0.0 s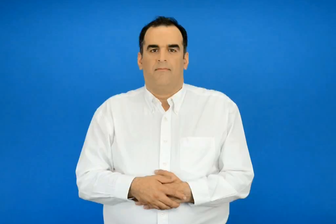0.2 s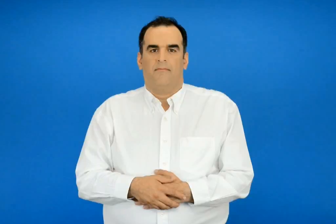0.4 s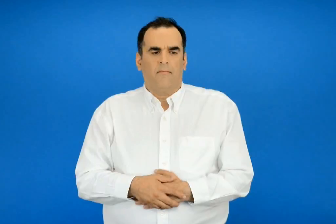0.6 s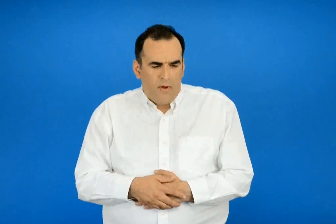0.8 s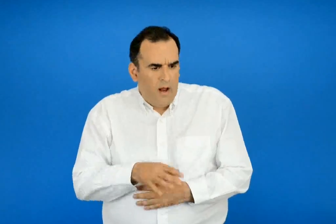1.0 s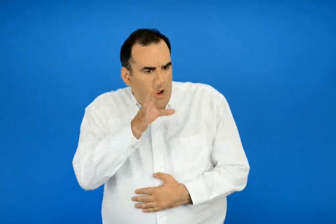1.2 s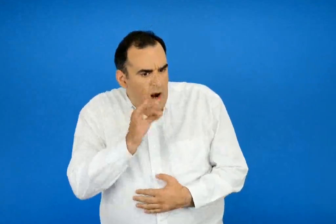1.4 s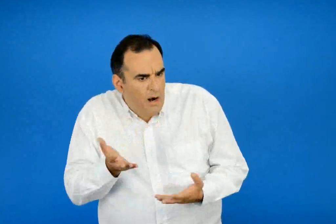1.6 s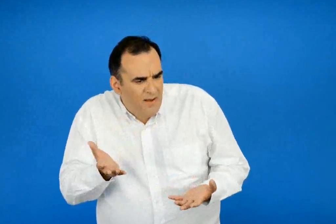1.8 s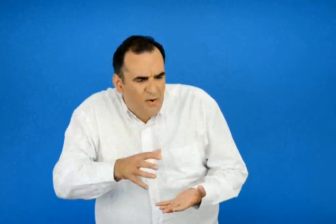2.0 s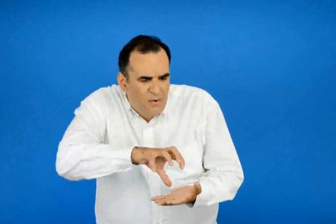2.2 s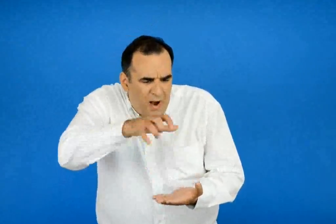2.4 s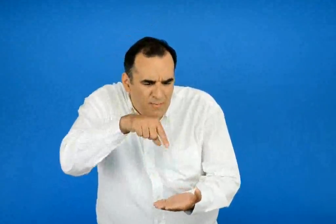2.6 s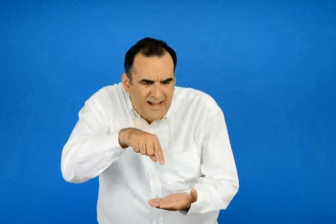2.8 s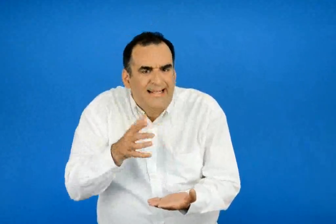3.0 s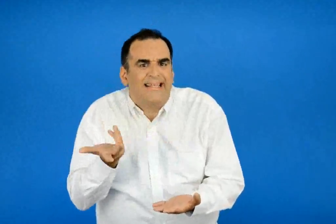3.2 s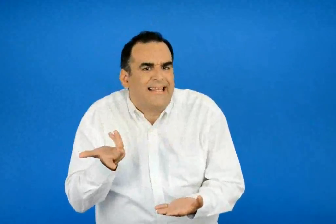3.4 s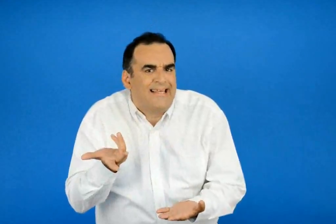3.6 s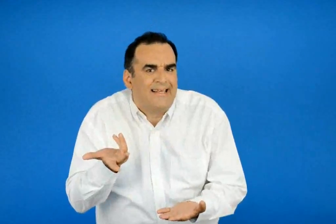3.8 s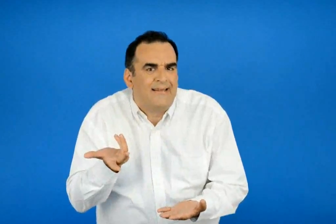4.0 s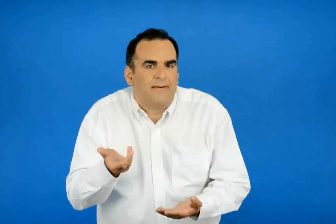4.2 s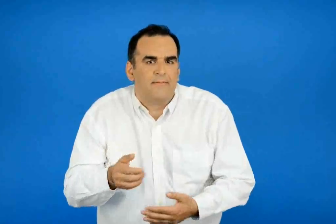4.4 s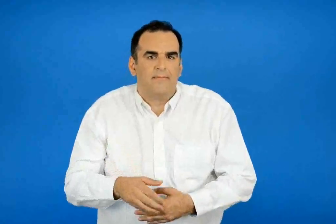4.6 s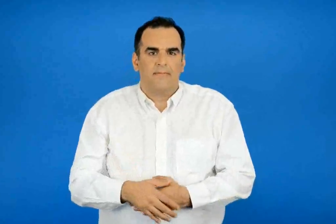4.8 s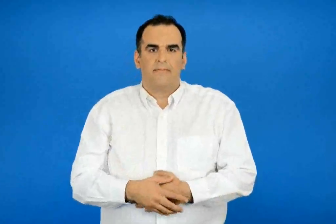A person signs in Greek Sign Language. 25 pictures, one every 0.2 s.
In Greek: αλήθεια τι σημαίνει χωχαρουπα ;
